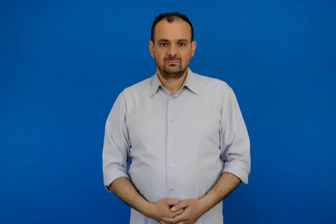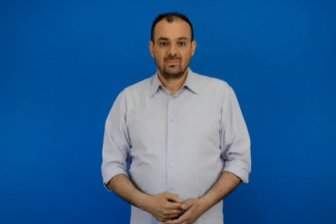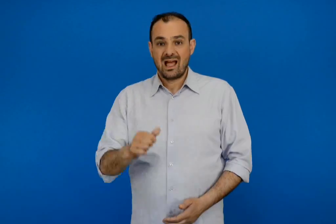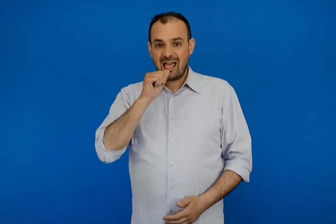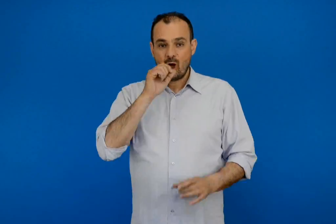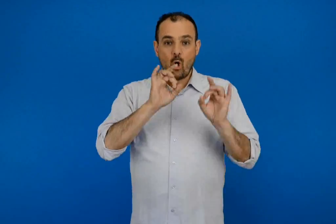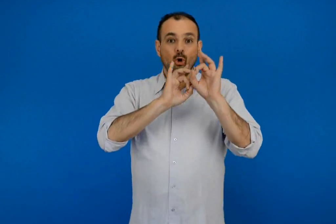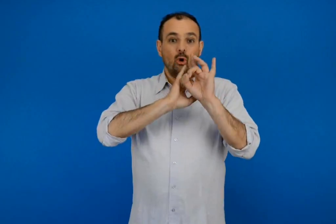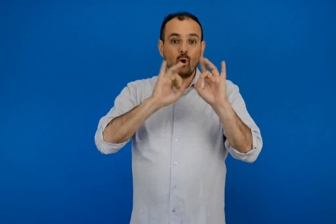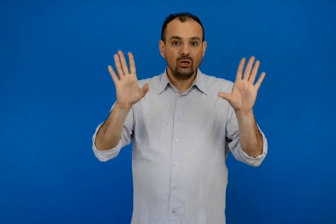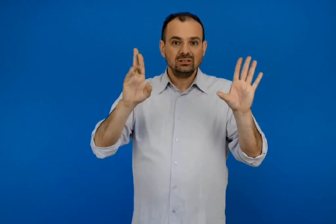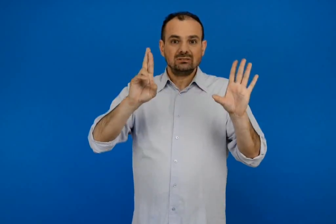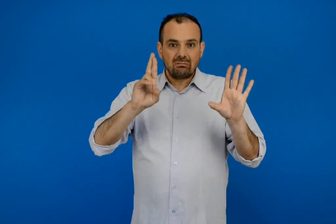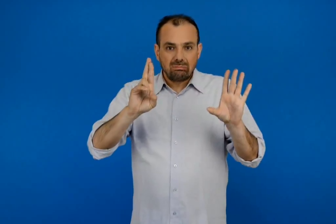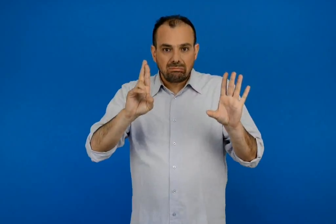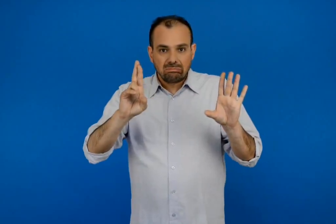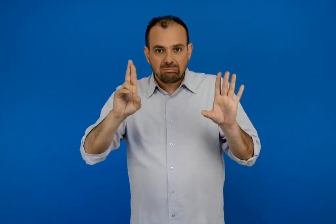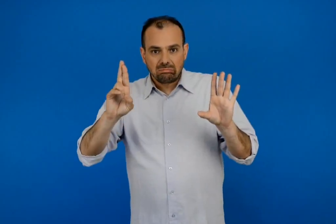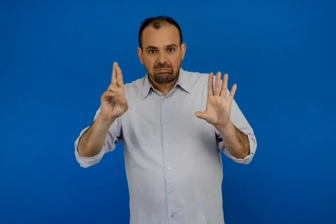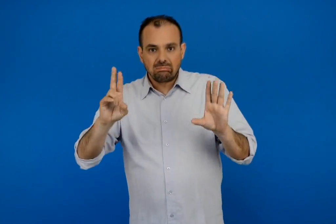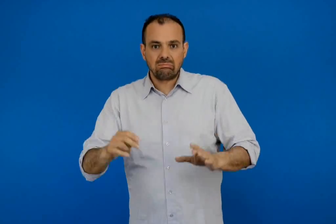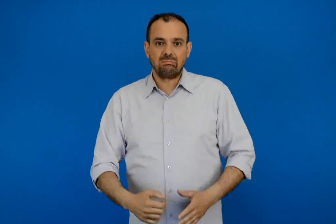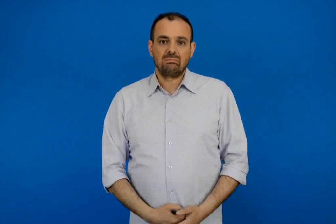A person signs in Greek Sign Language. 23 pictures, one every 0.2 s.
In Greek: το νερό χωρίς το ρ
